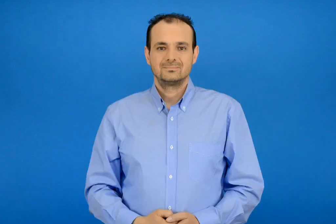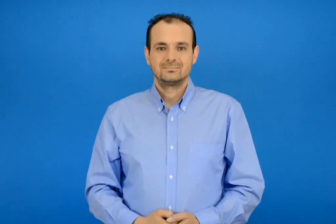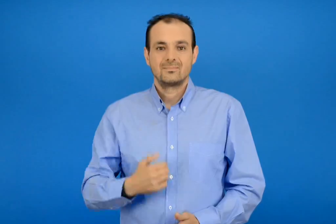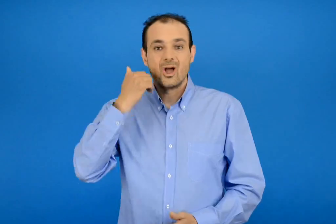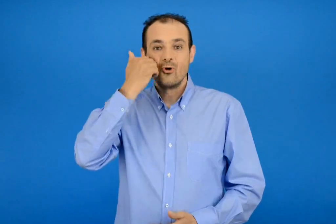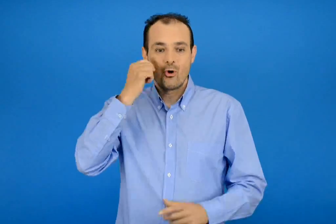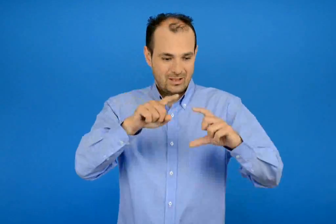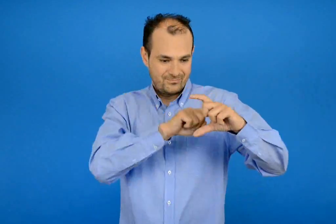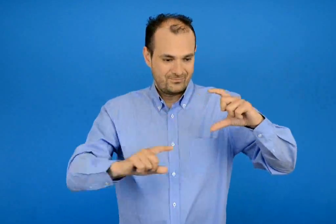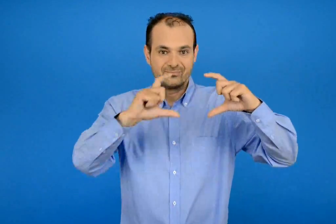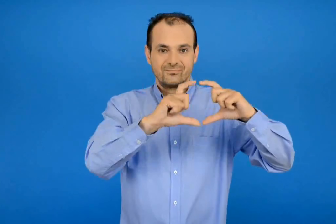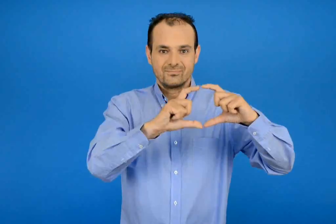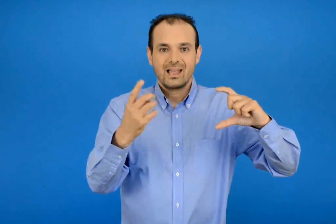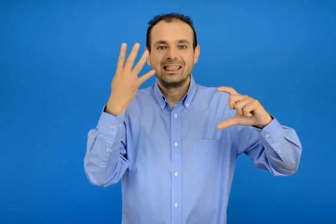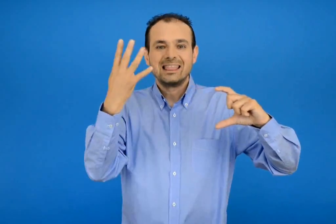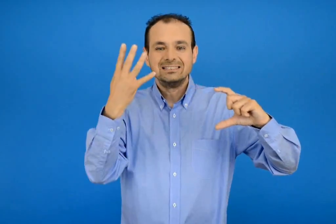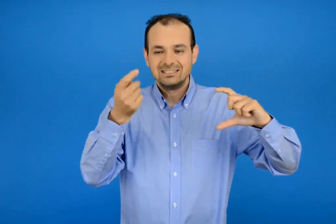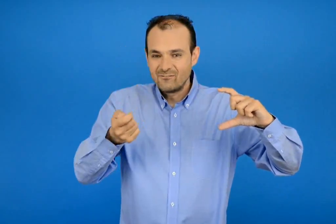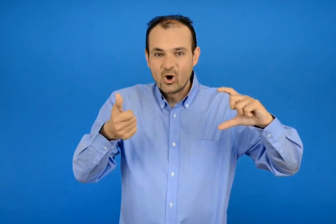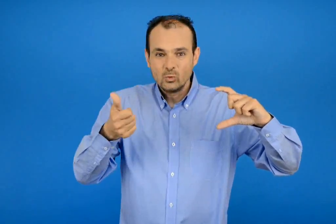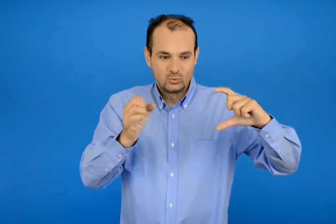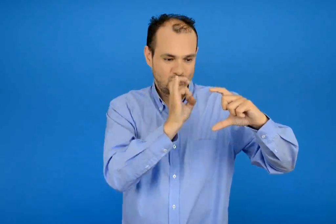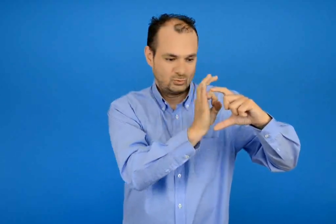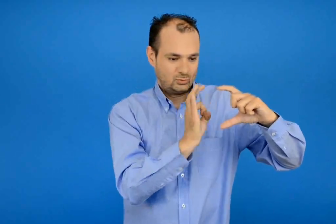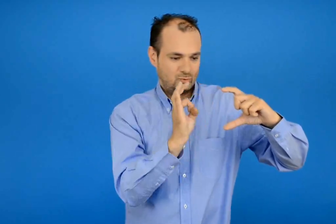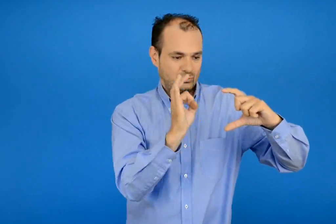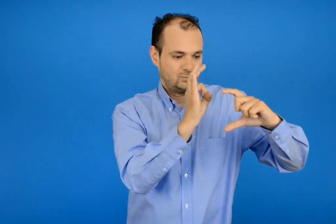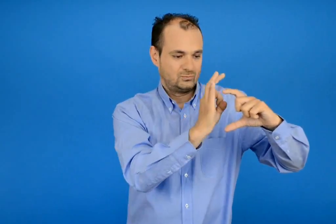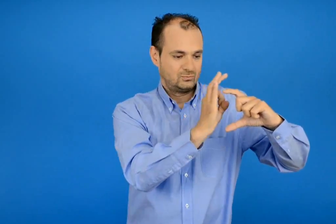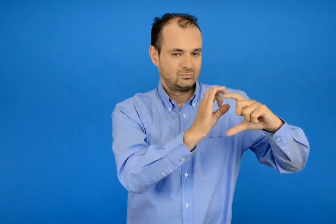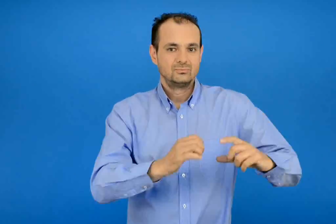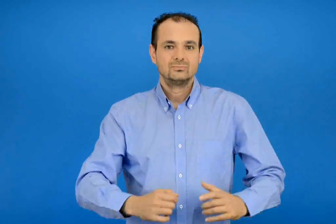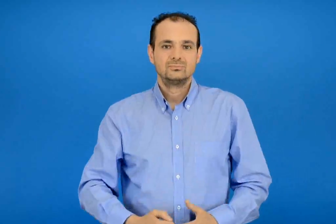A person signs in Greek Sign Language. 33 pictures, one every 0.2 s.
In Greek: 4 βόλους μέσα στην κόκκινη γραμμή
